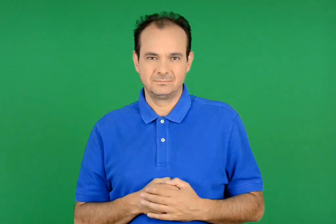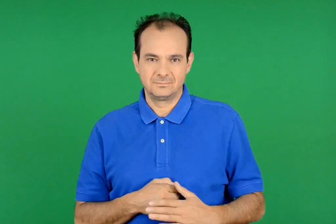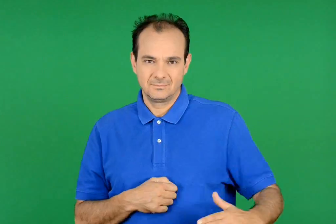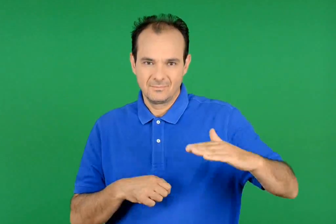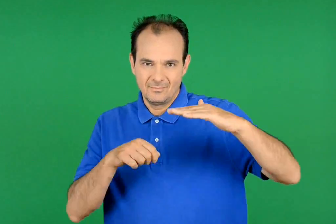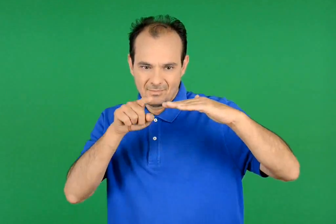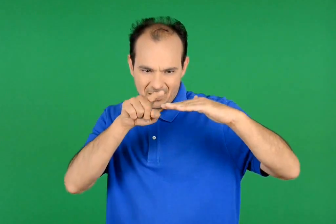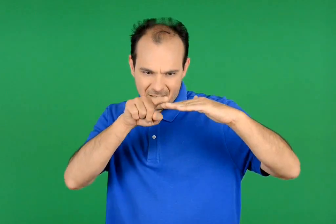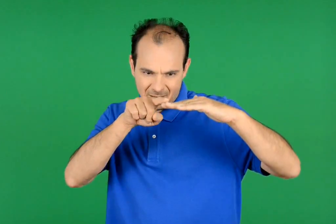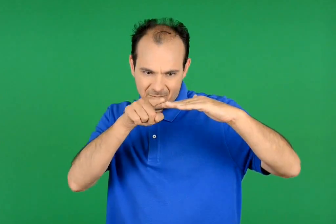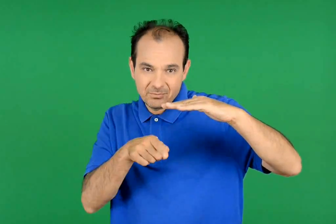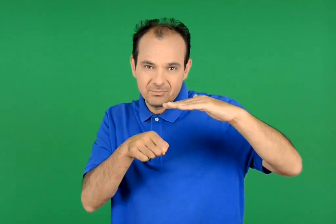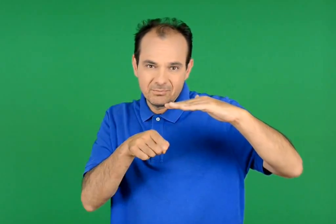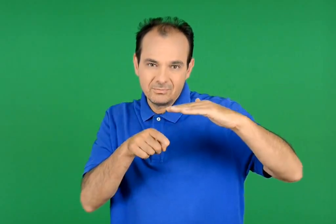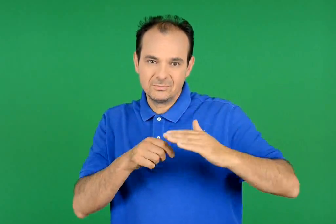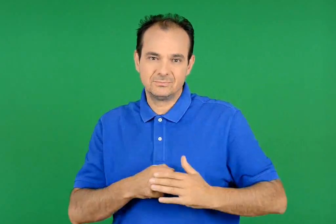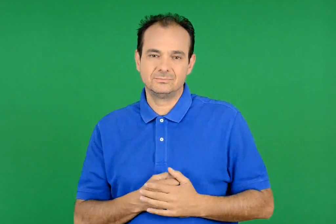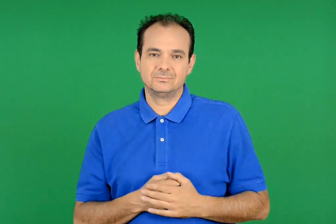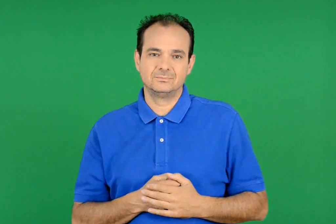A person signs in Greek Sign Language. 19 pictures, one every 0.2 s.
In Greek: άκρη
